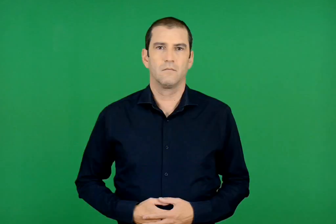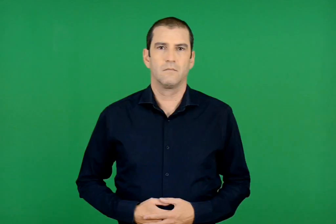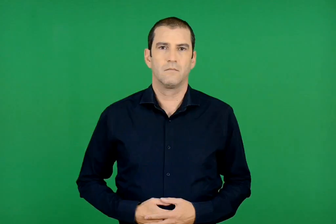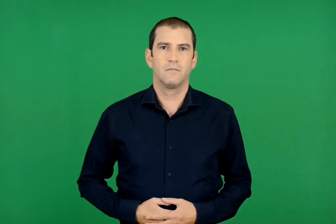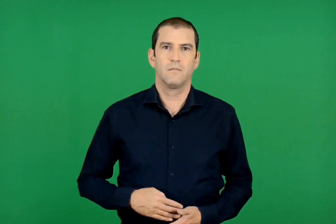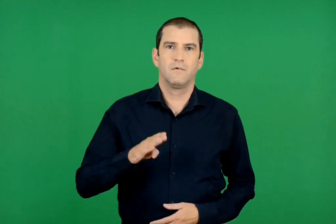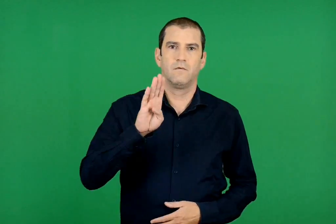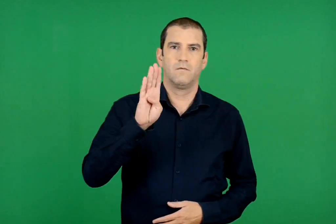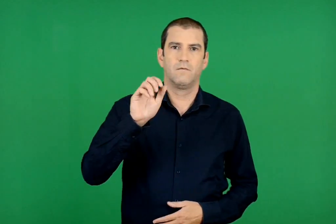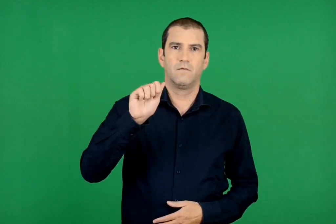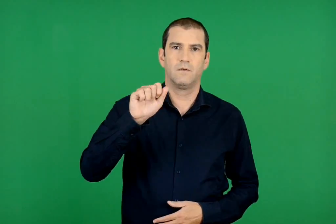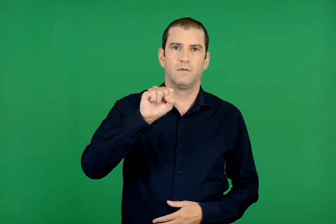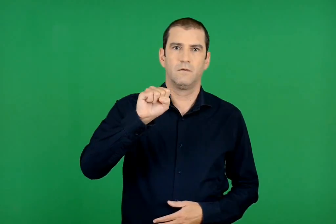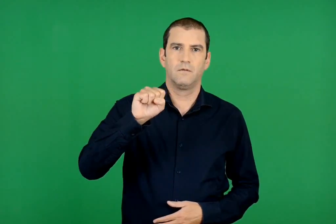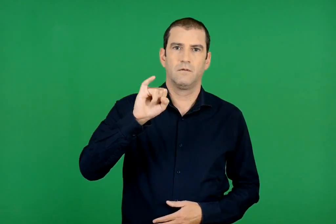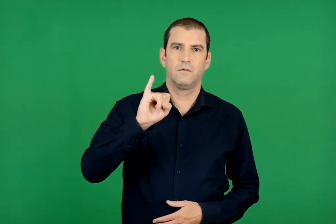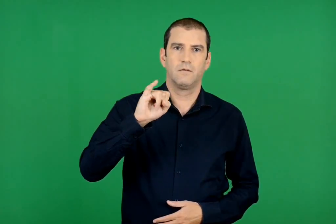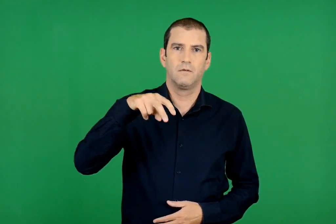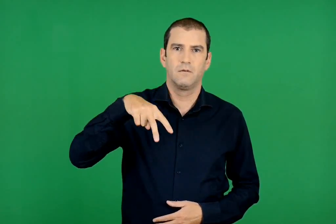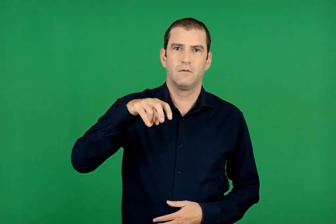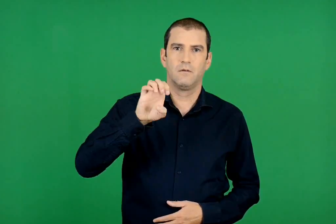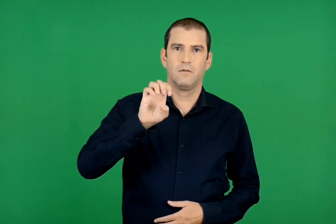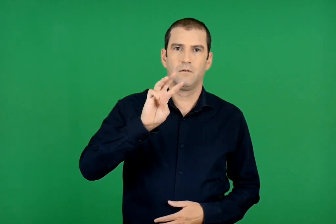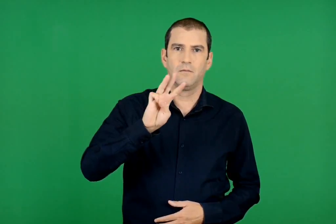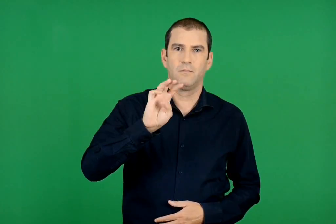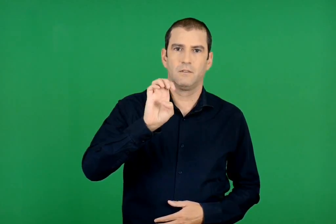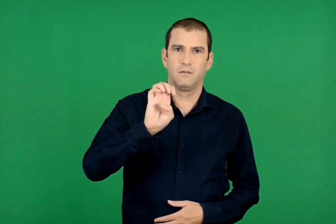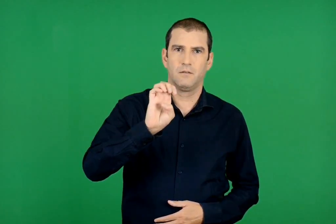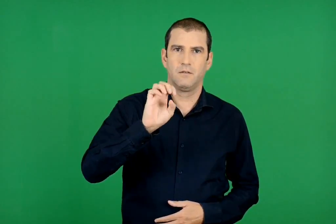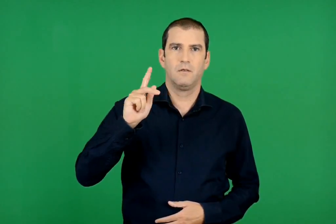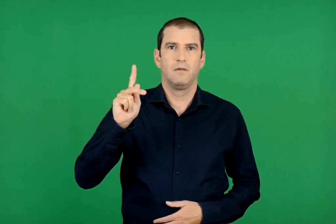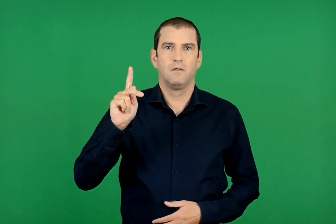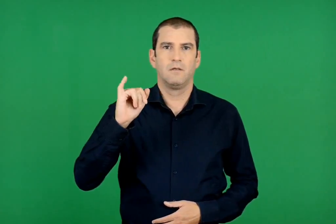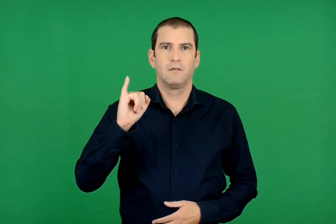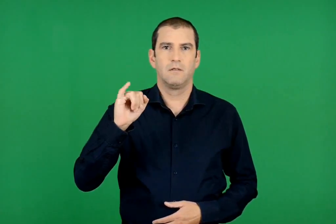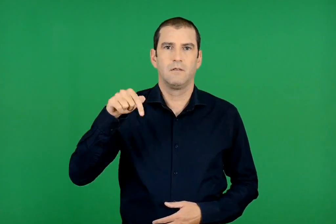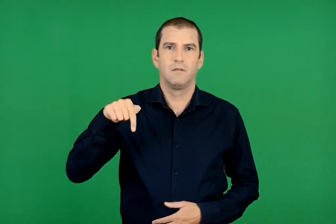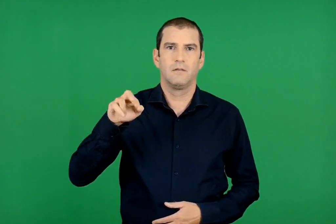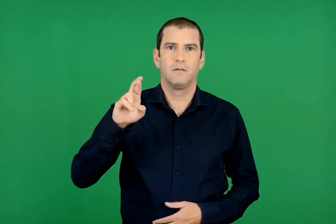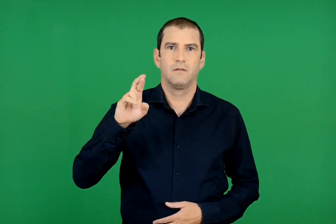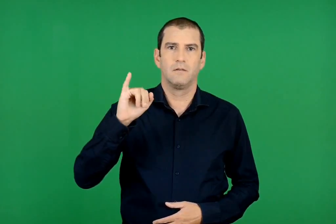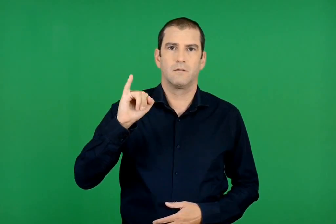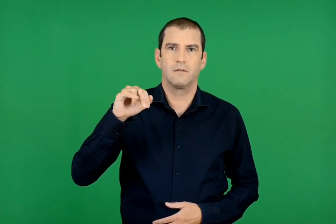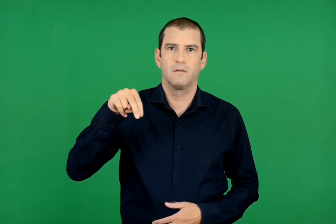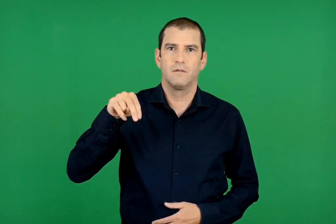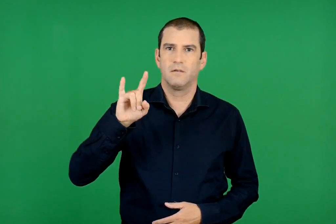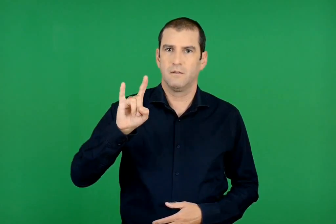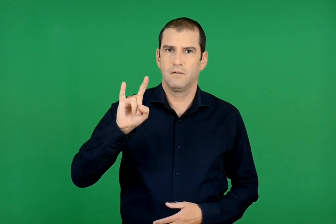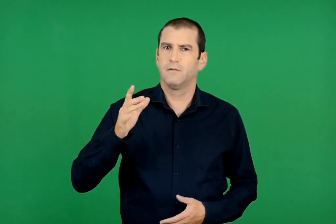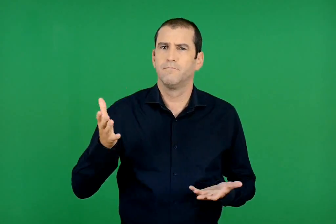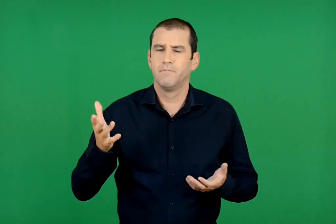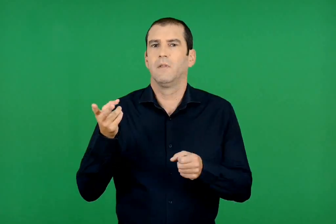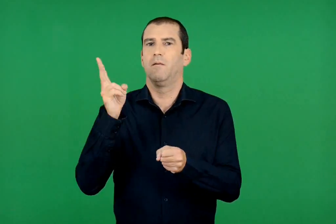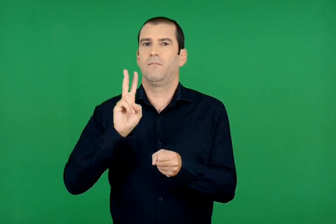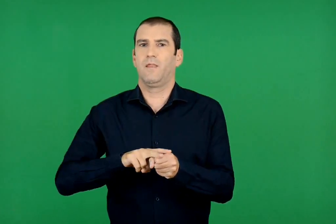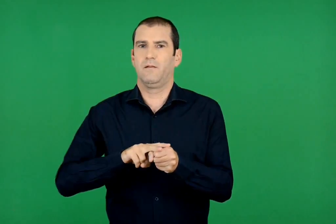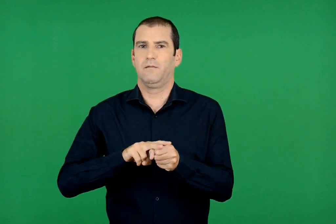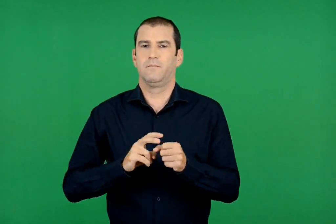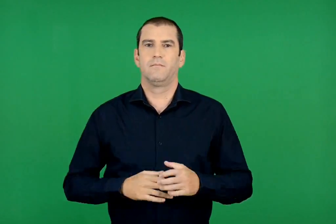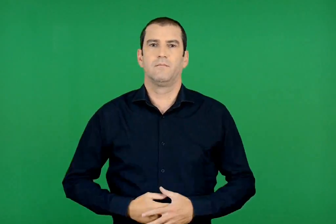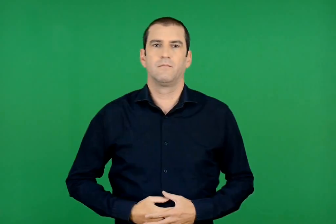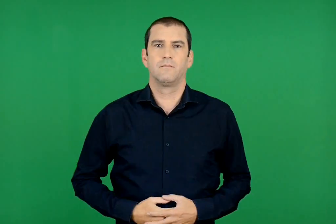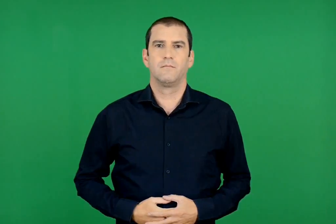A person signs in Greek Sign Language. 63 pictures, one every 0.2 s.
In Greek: βασίλεψε κίτρινη πέθανες
